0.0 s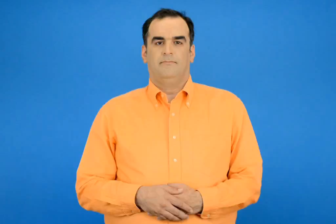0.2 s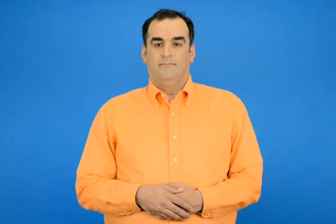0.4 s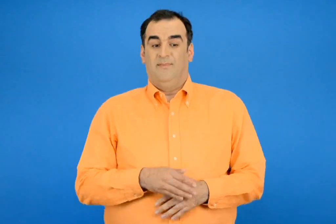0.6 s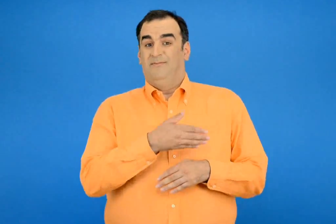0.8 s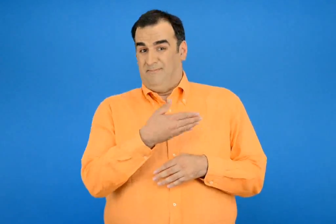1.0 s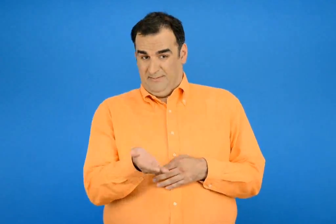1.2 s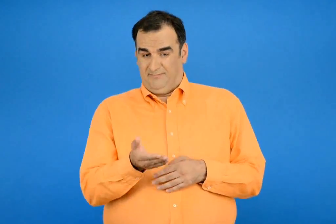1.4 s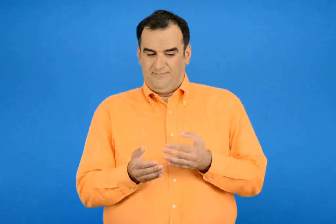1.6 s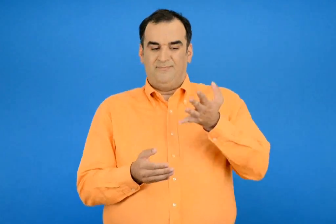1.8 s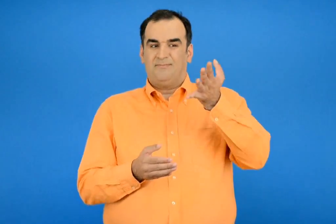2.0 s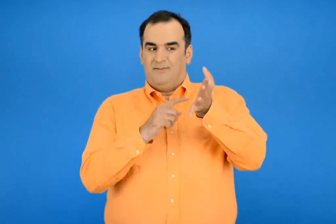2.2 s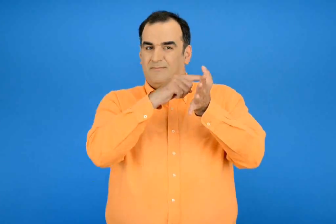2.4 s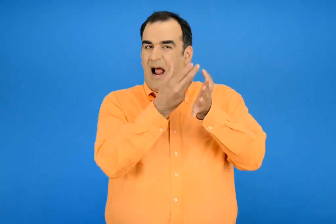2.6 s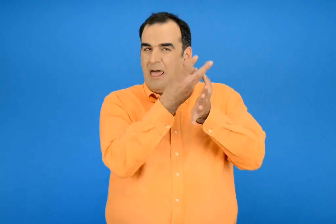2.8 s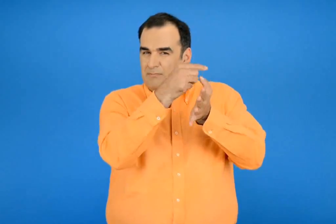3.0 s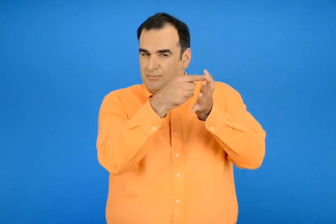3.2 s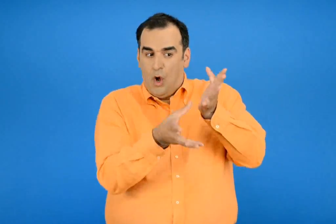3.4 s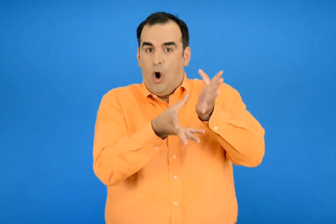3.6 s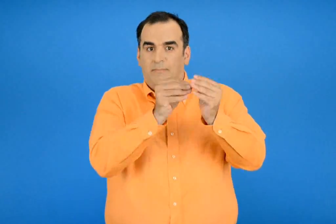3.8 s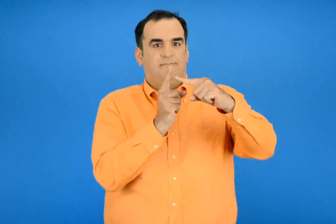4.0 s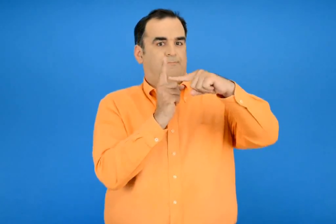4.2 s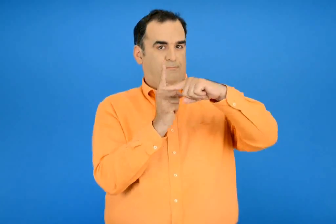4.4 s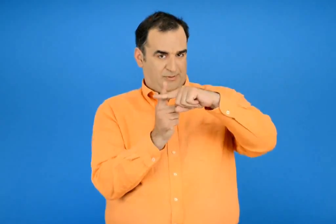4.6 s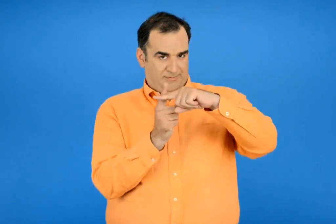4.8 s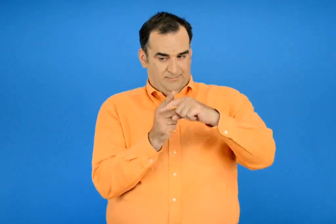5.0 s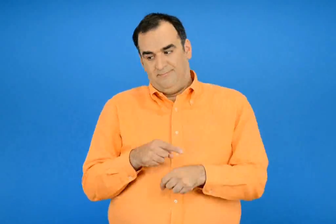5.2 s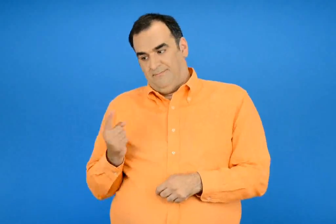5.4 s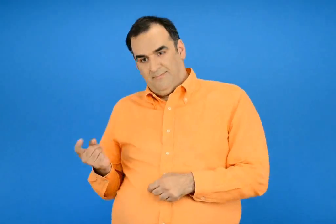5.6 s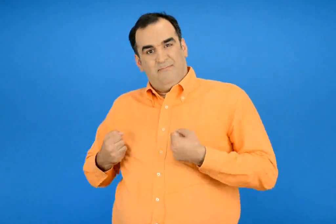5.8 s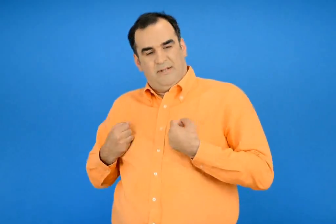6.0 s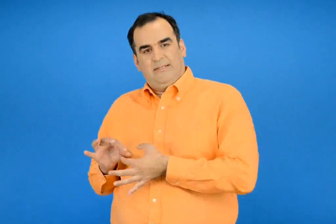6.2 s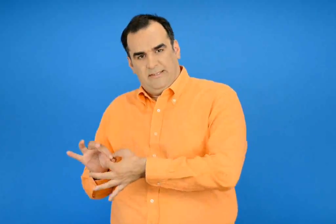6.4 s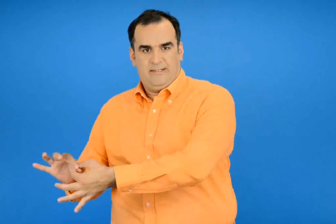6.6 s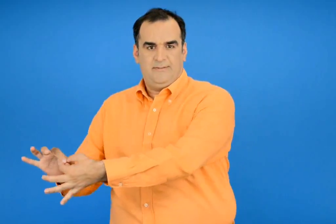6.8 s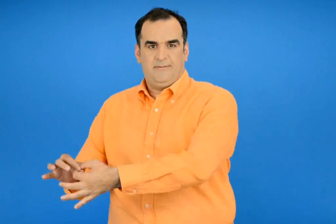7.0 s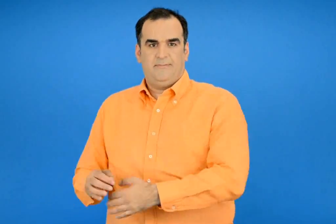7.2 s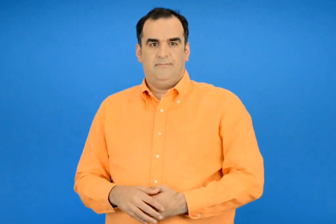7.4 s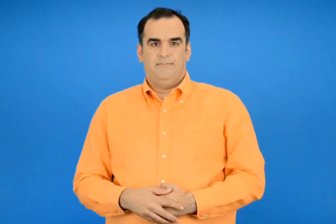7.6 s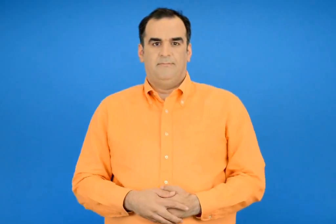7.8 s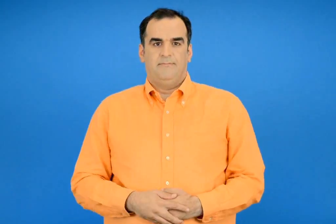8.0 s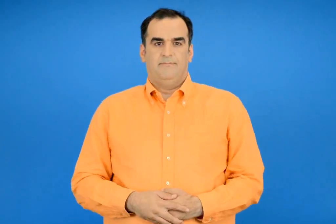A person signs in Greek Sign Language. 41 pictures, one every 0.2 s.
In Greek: στη συνέχεια αθροίζει τους 5 αριθμούς και συνεχίζει ο επόμενος παίχτης
